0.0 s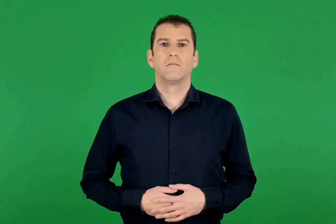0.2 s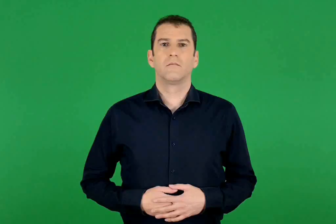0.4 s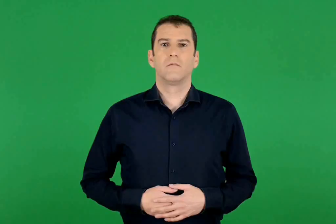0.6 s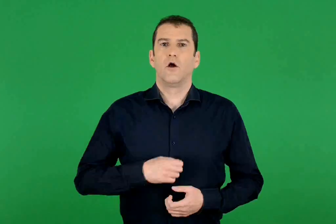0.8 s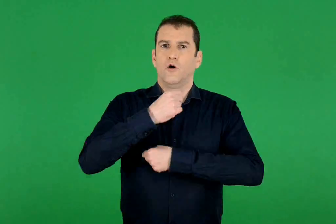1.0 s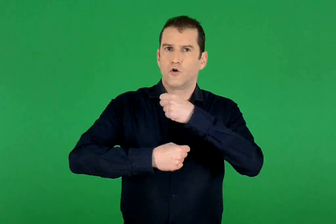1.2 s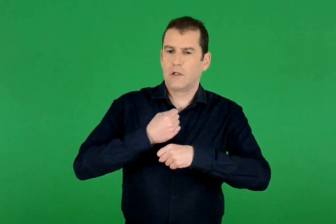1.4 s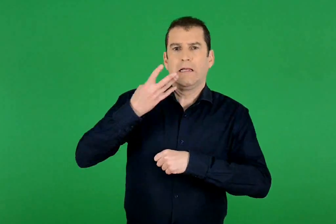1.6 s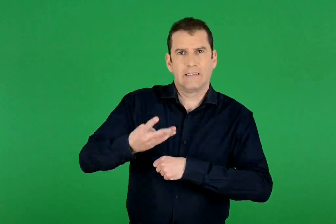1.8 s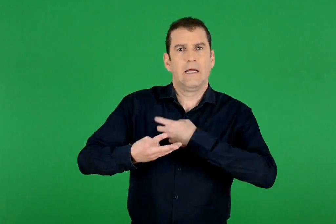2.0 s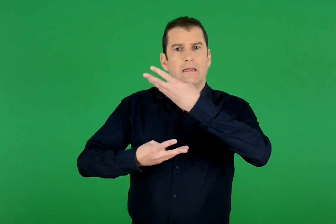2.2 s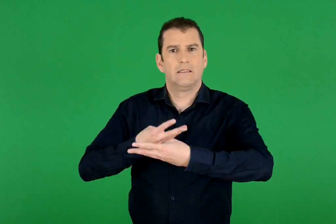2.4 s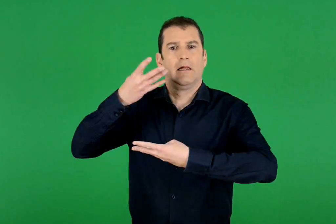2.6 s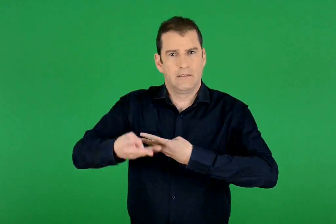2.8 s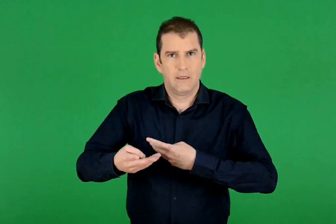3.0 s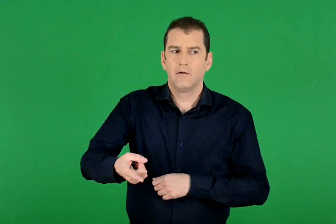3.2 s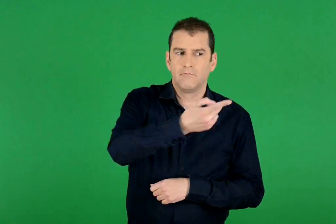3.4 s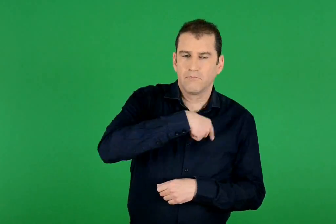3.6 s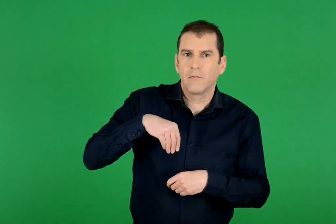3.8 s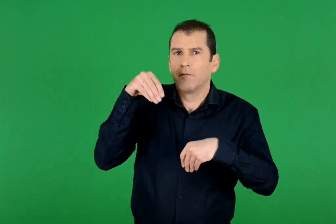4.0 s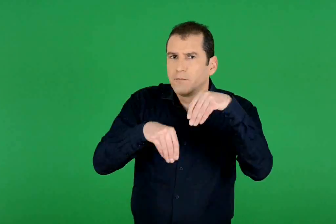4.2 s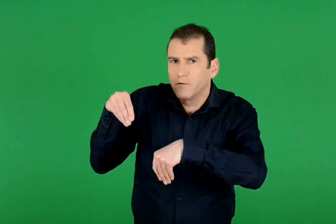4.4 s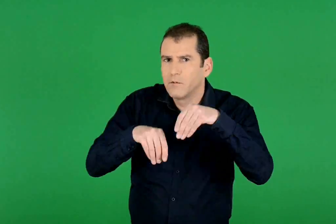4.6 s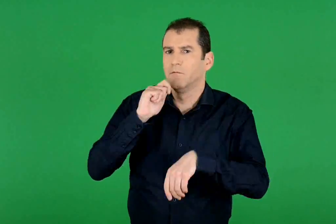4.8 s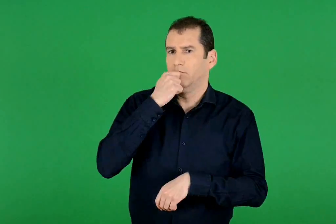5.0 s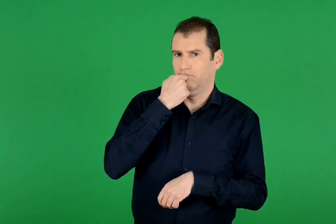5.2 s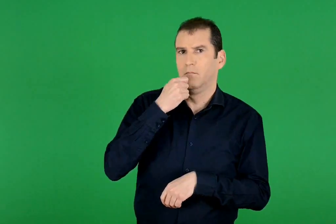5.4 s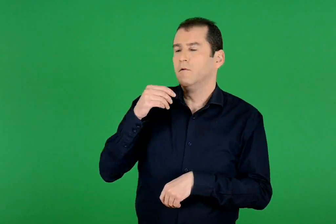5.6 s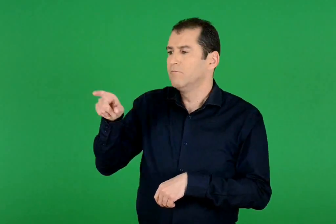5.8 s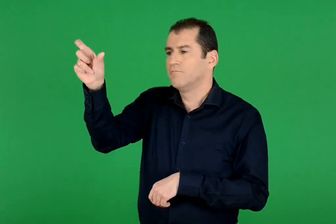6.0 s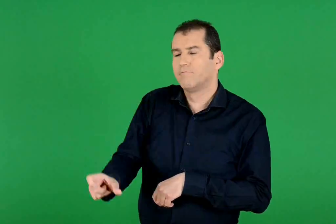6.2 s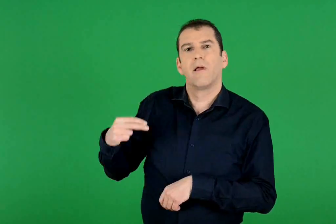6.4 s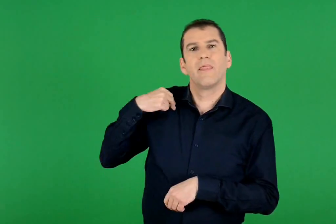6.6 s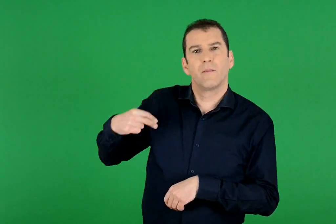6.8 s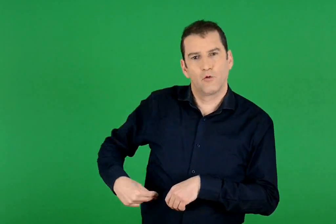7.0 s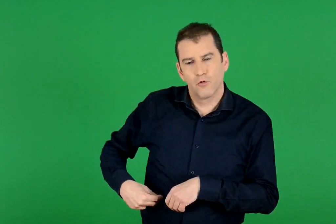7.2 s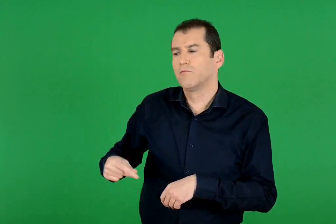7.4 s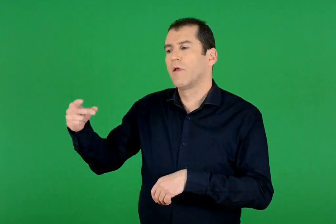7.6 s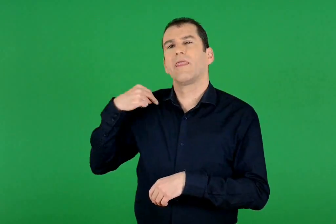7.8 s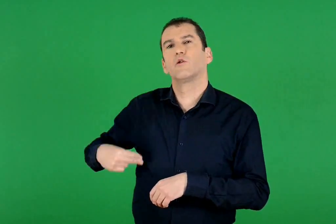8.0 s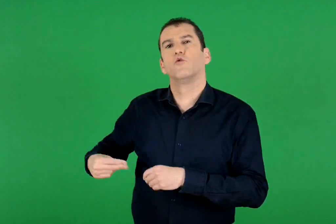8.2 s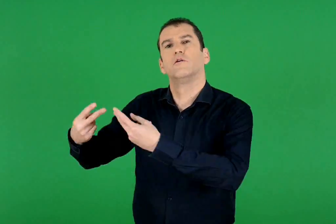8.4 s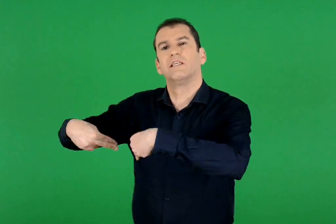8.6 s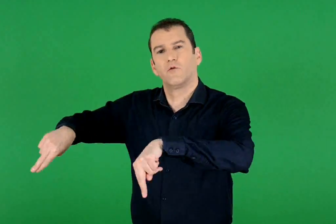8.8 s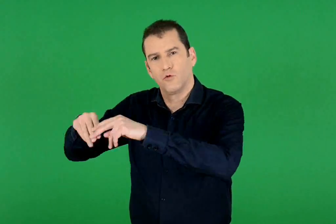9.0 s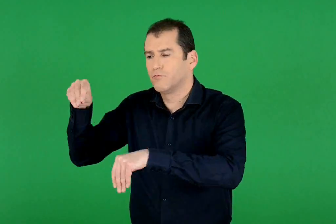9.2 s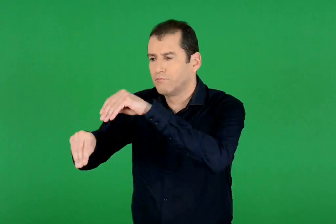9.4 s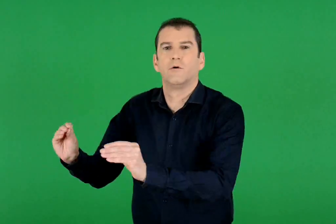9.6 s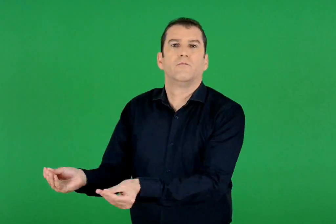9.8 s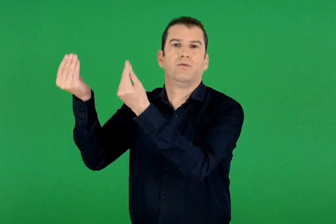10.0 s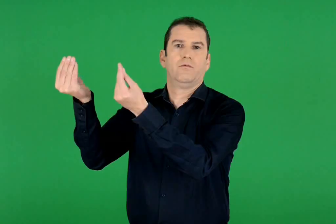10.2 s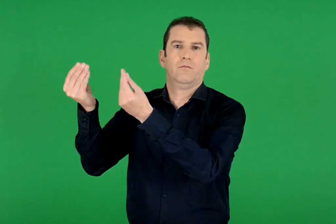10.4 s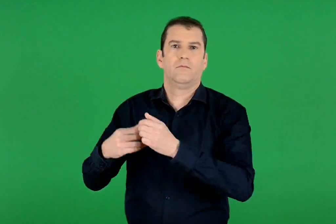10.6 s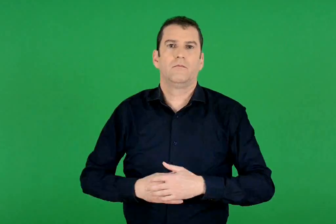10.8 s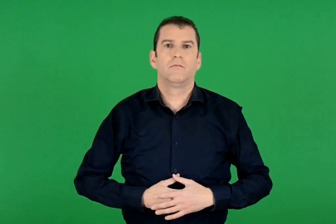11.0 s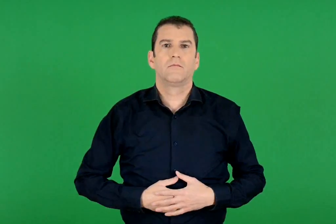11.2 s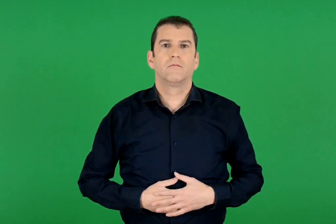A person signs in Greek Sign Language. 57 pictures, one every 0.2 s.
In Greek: ψηφίζουμε μυστικά κάθε τέσσερα χρόνια για να εκλέξουμε τον δήμαρχο και το δημοτικό συμβούλιο
